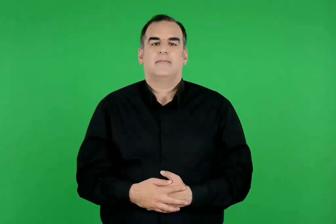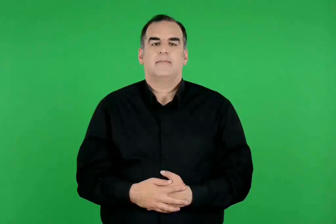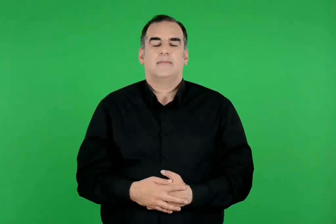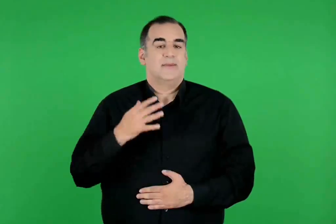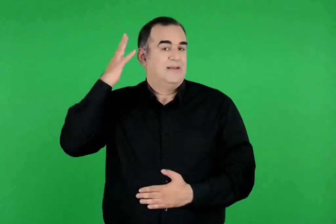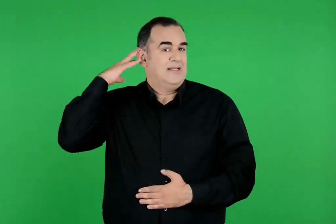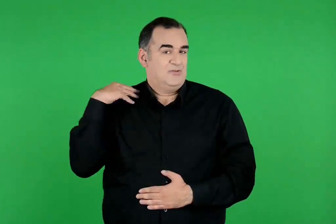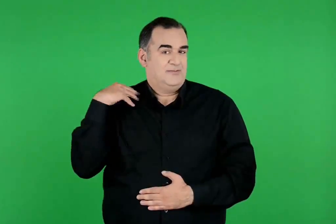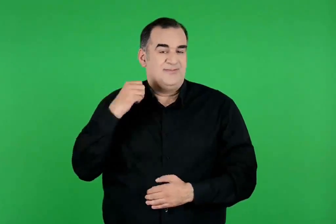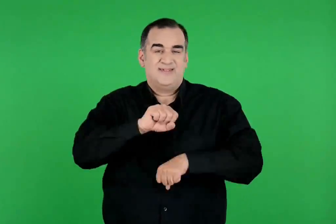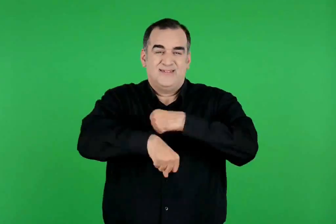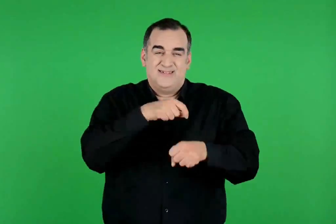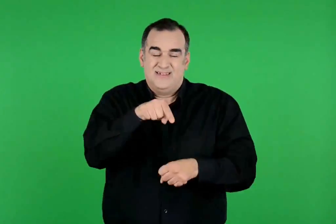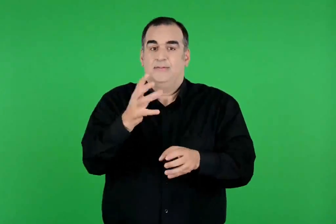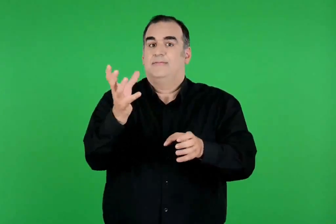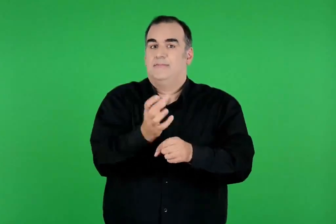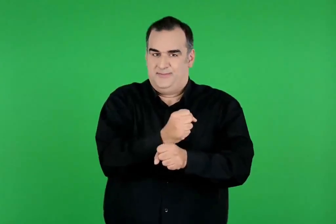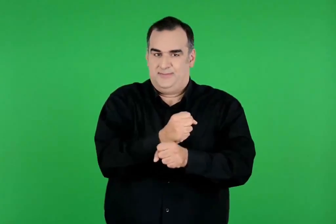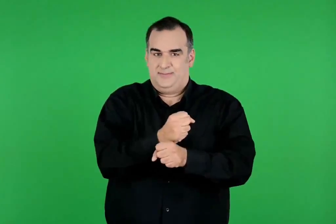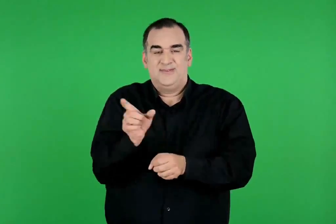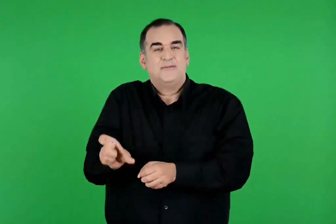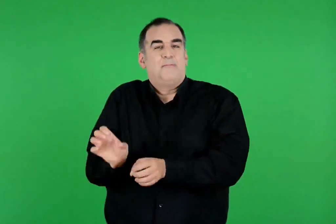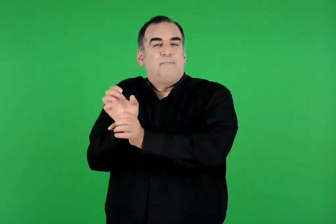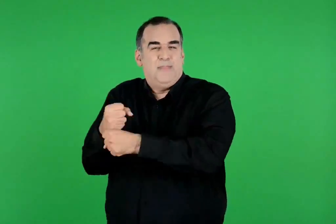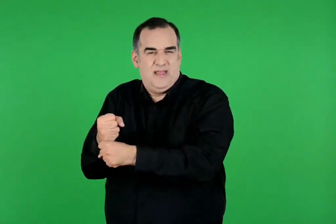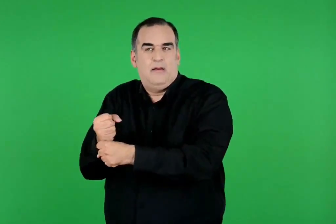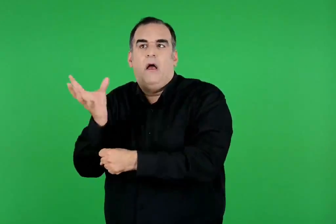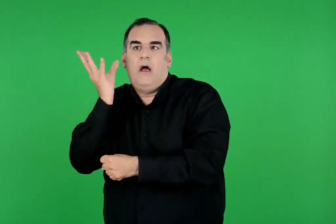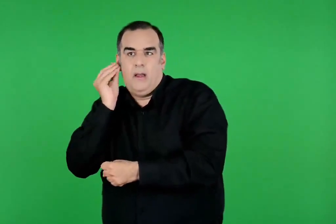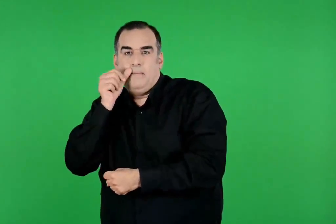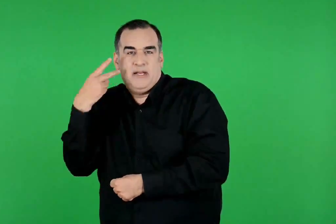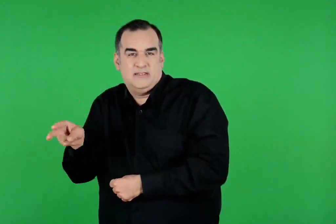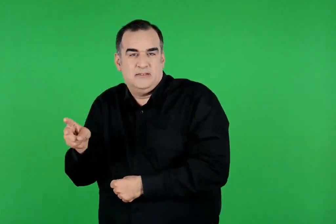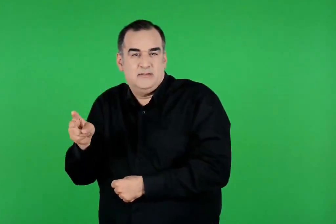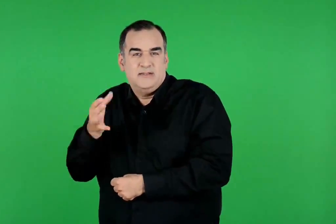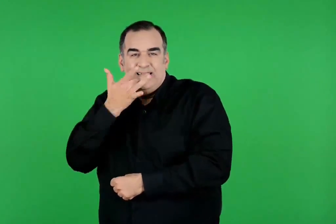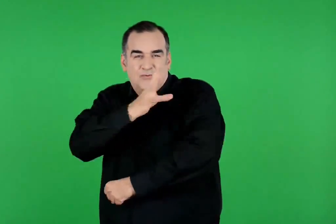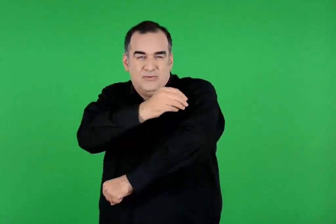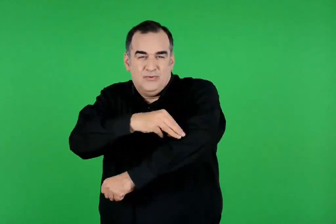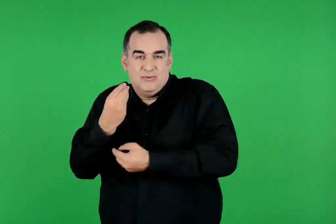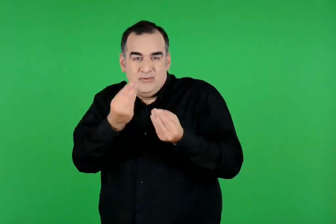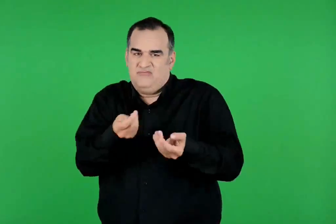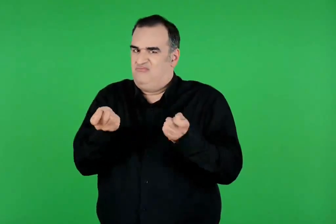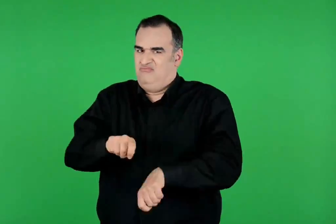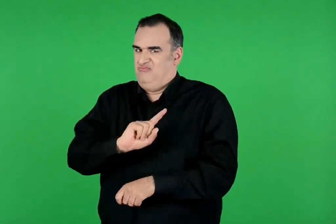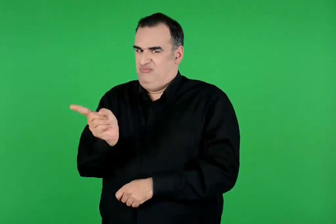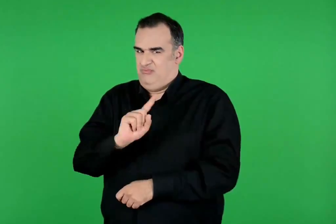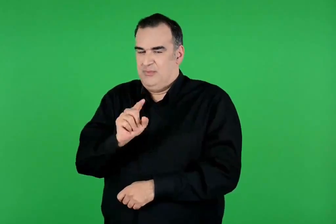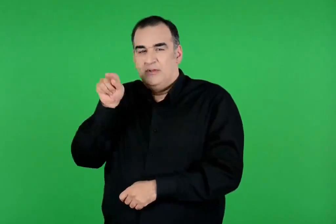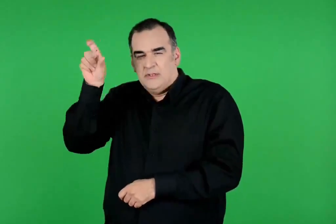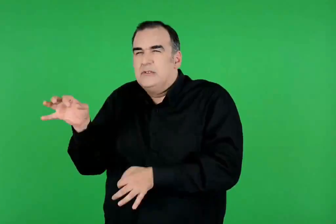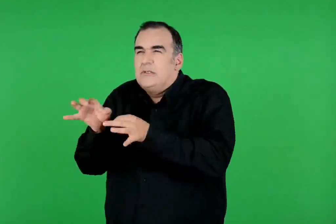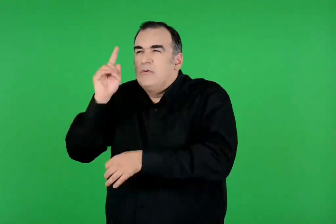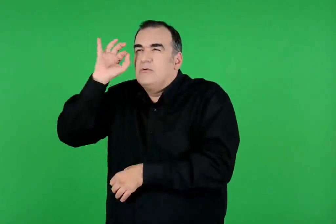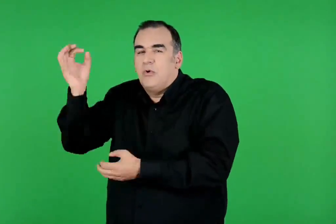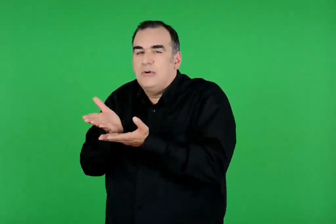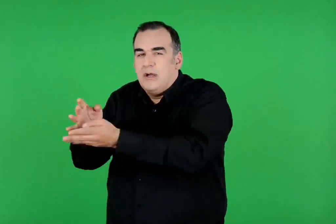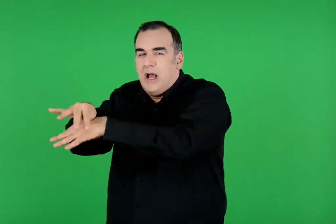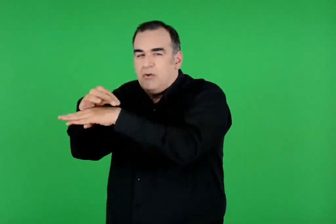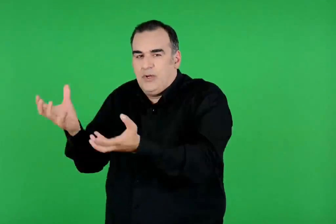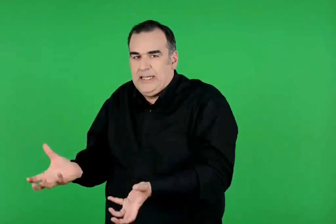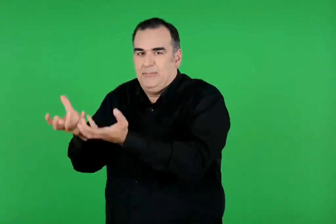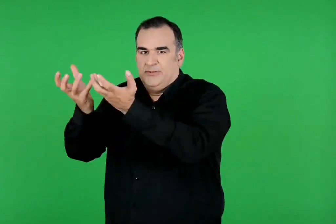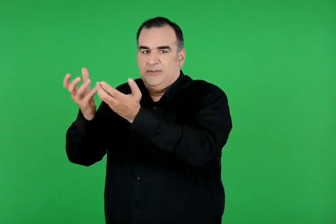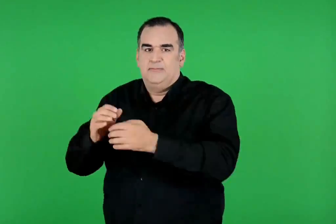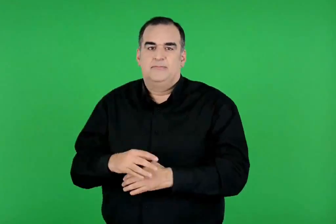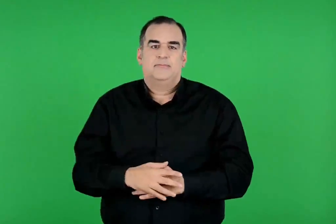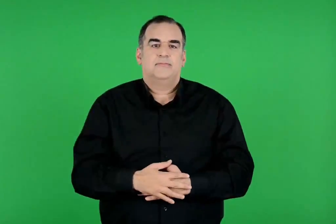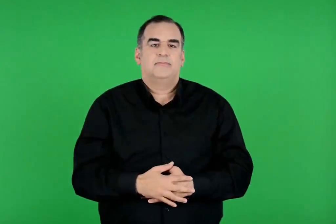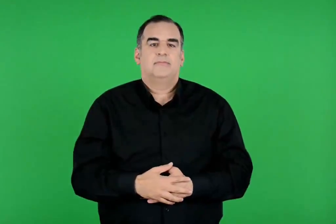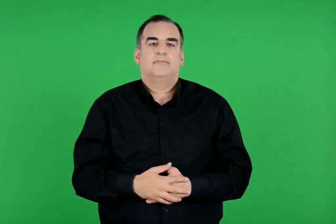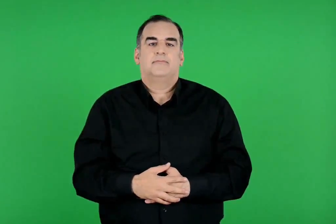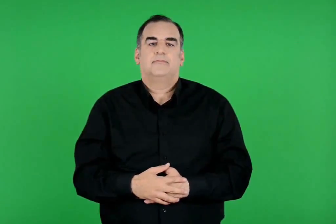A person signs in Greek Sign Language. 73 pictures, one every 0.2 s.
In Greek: μετά από αυτό το κατόρθωμα του ιάσονα , η μήδεια έμαθε ότι ο πατέρας της δε σκόπευε να δώσει το χρυσόμαλλο δέρας και σχεδίαζε μάλιστα να κάψει την αργώ
